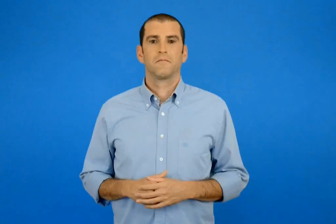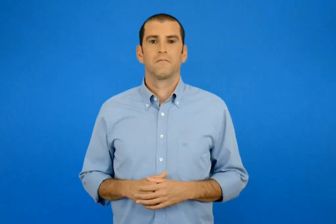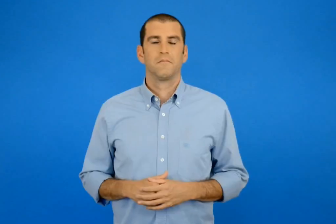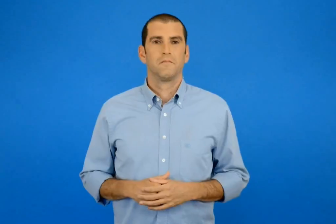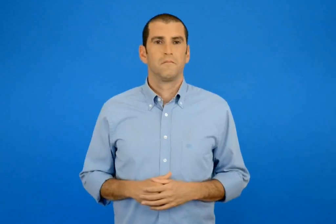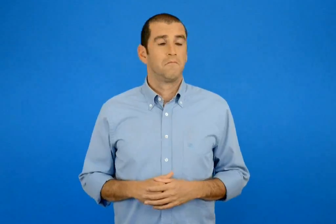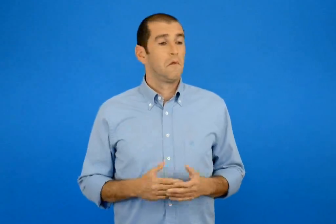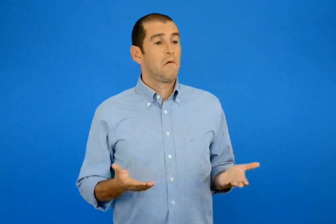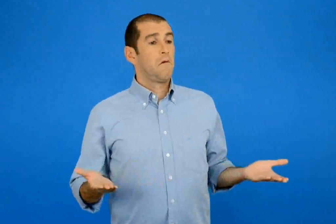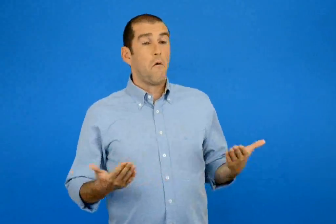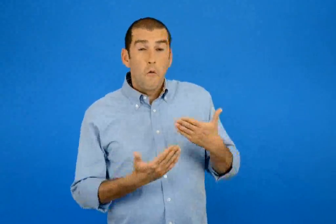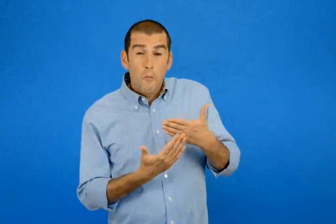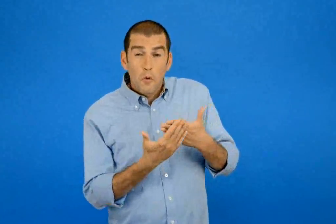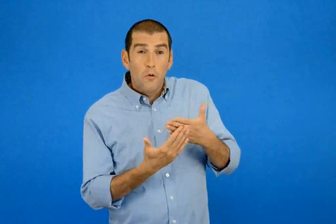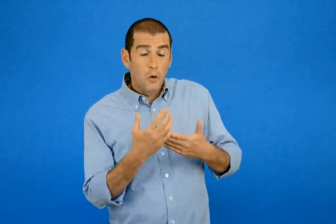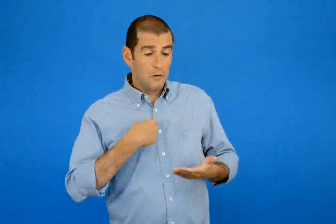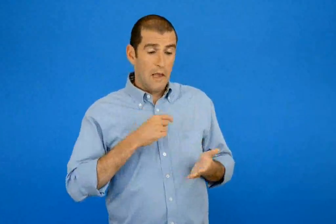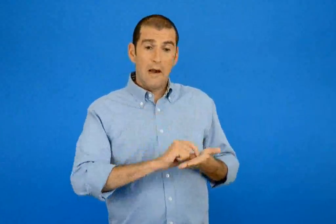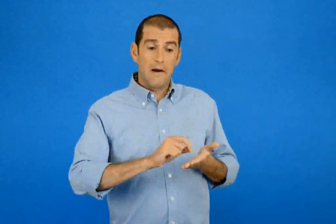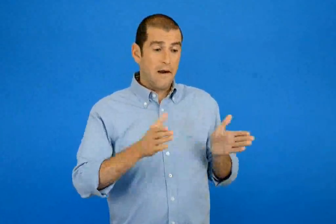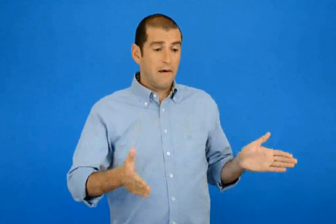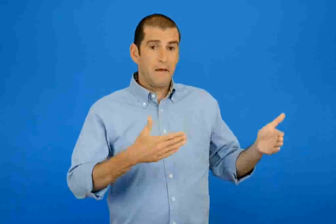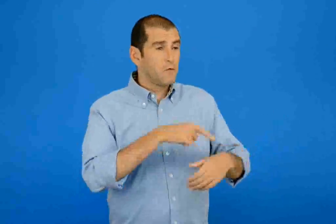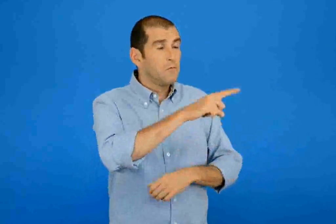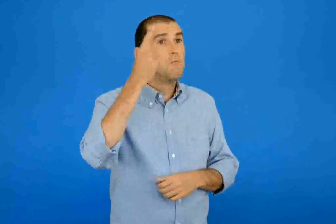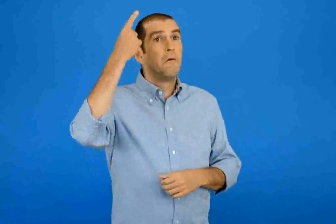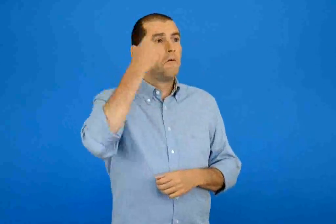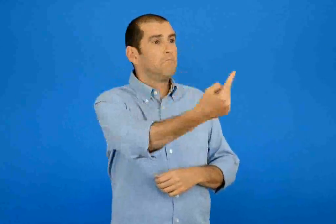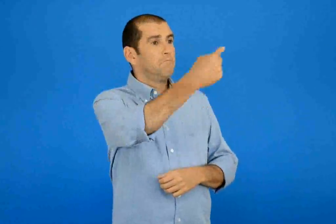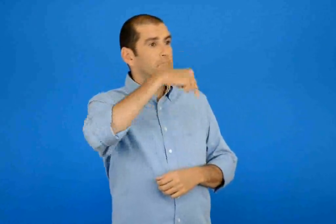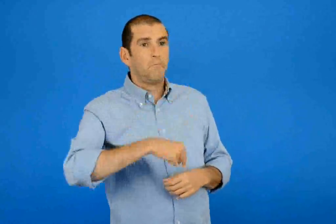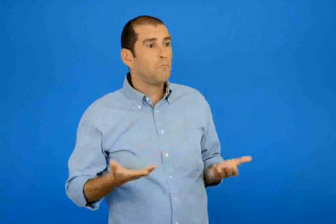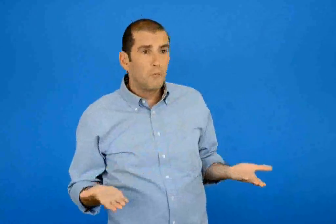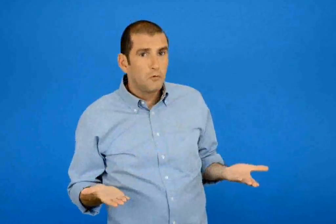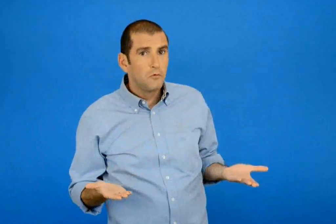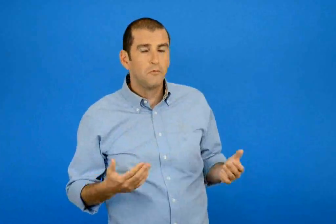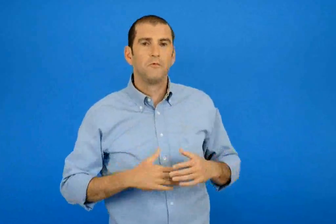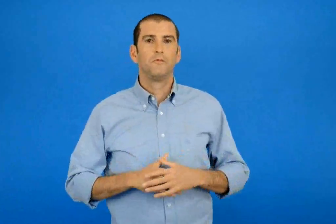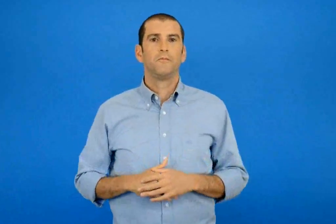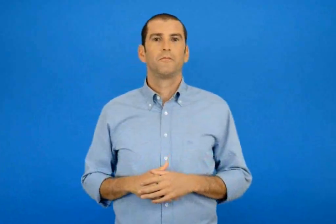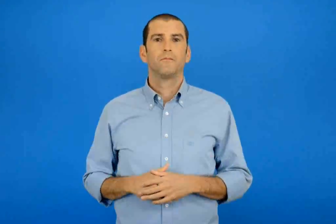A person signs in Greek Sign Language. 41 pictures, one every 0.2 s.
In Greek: ποιός κάλος άνεμος σε φέρνει τόσο νωρίς στο γραφείο μου ;
